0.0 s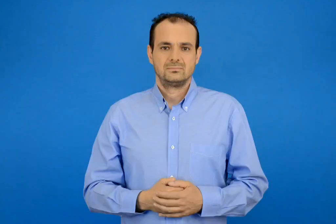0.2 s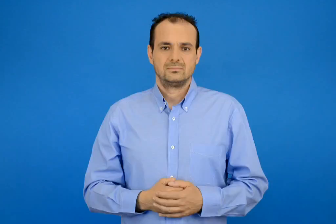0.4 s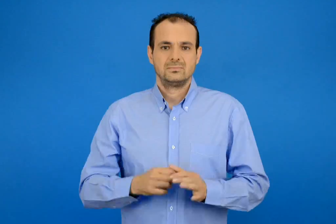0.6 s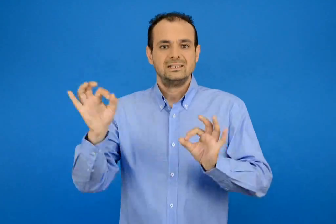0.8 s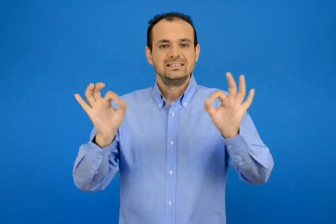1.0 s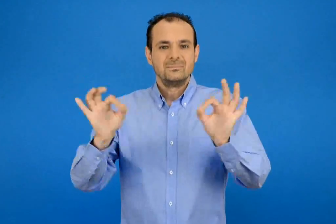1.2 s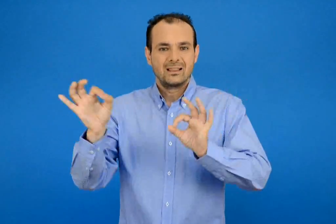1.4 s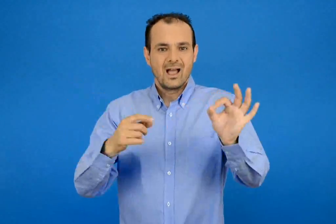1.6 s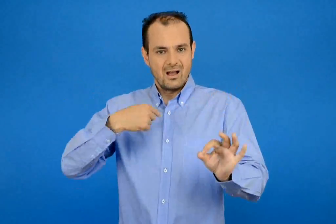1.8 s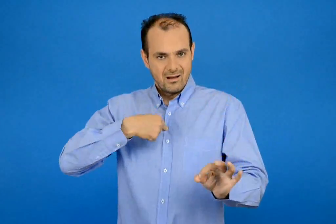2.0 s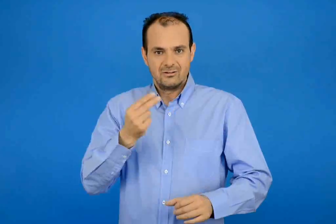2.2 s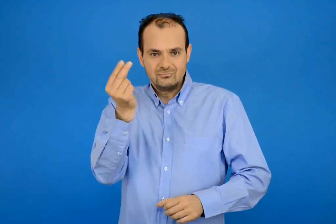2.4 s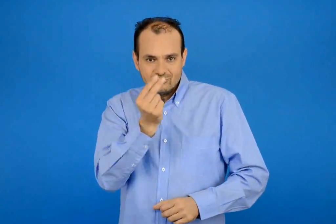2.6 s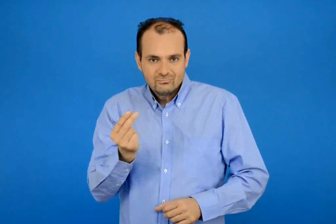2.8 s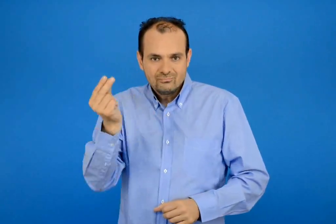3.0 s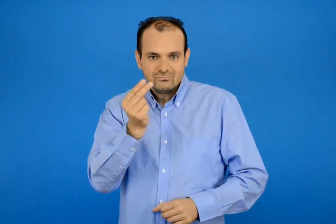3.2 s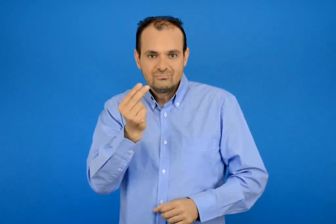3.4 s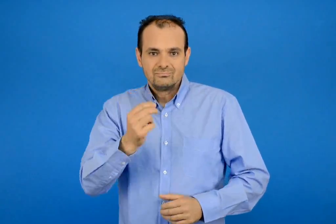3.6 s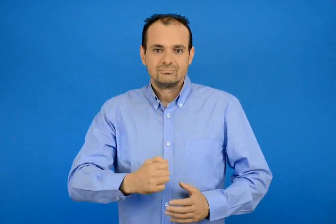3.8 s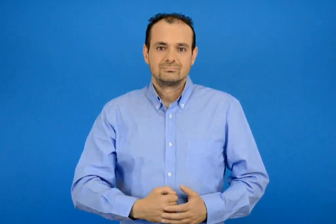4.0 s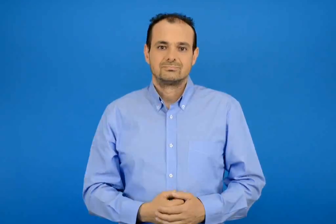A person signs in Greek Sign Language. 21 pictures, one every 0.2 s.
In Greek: σχεδιάζω με σχήματα
